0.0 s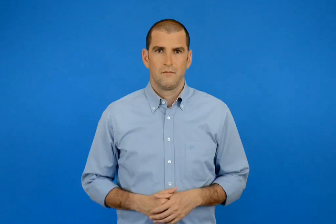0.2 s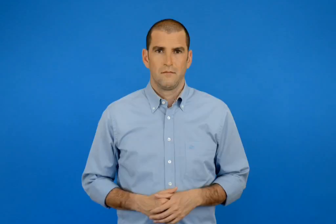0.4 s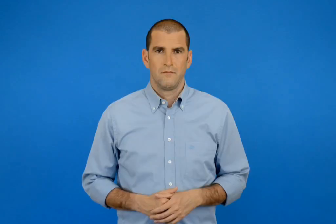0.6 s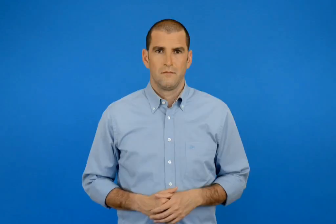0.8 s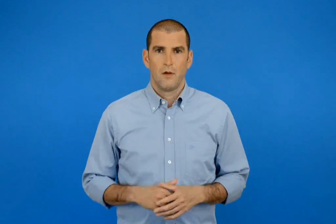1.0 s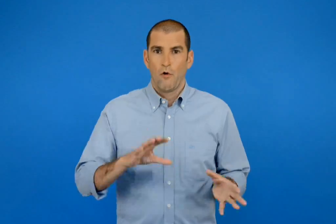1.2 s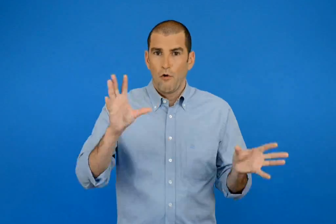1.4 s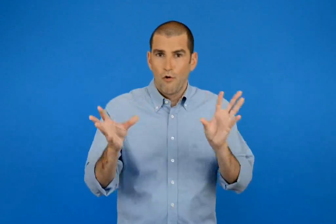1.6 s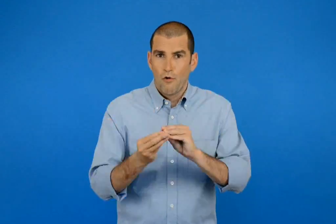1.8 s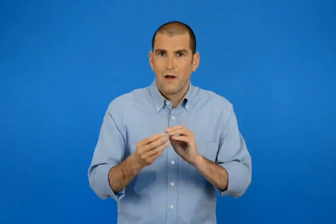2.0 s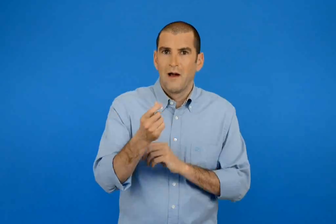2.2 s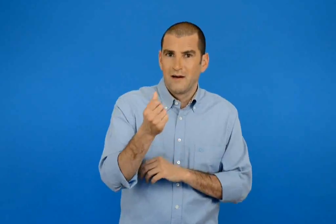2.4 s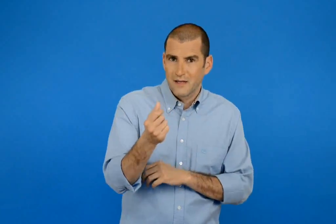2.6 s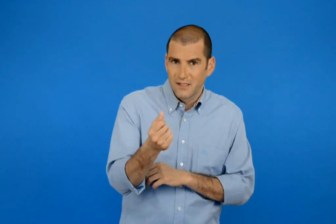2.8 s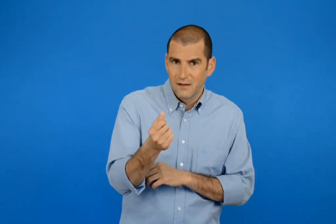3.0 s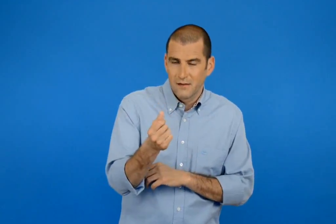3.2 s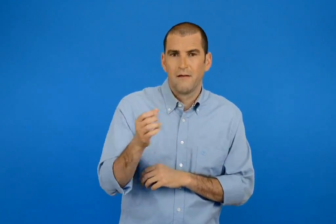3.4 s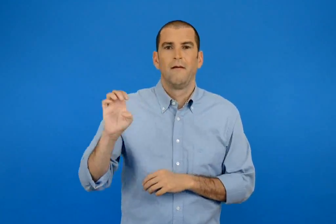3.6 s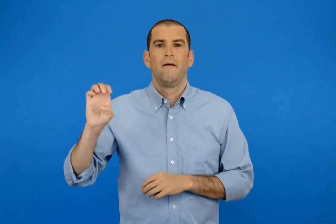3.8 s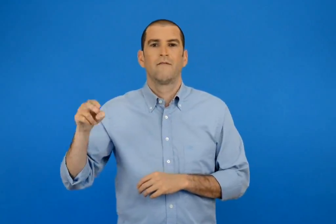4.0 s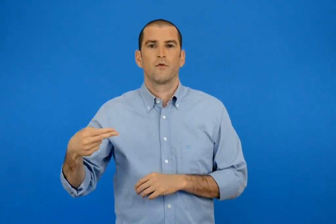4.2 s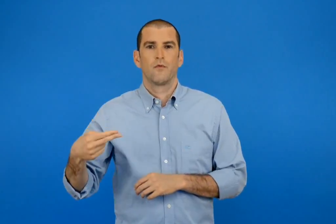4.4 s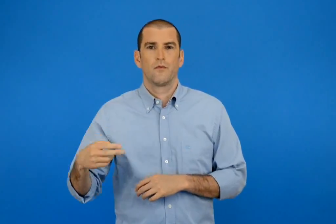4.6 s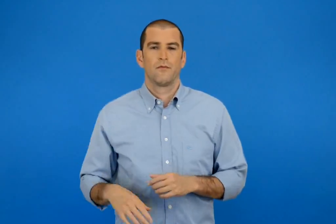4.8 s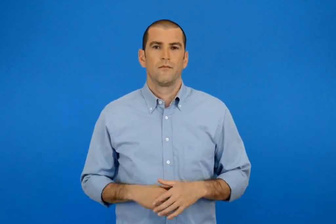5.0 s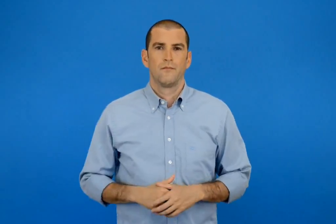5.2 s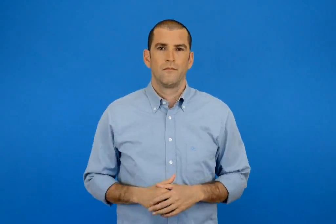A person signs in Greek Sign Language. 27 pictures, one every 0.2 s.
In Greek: όλα τα χρήματα είναι €
